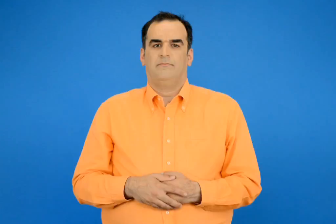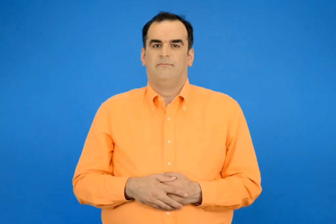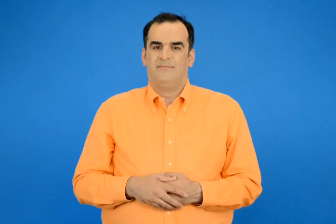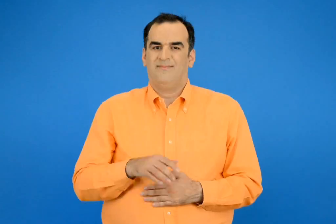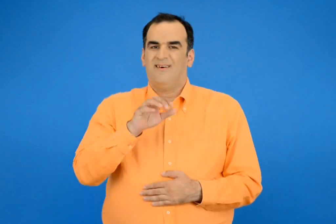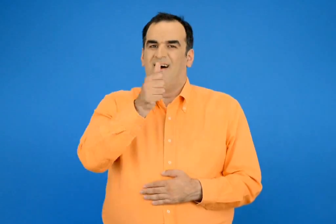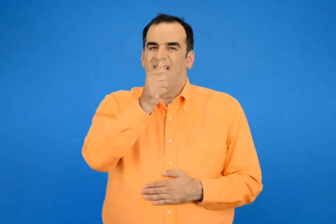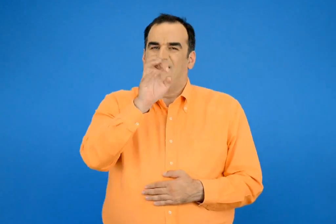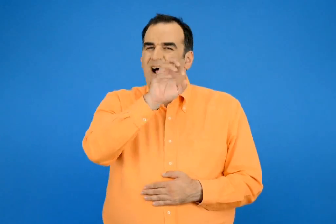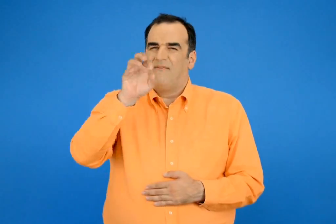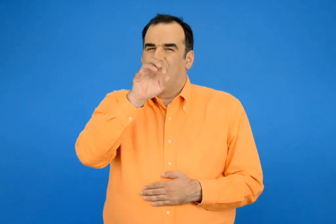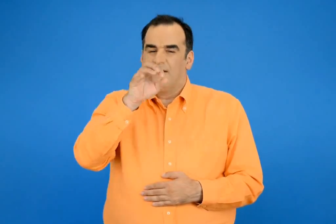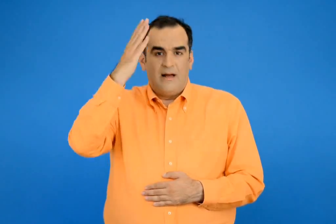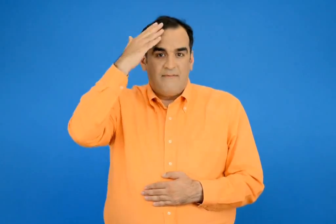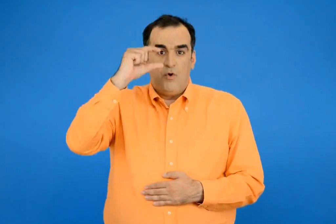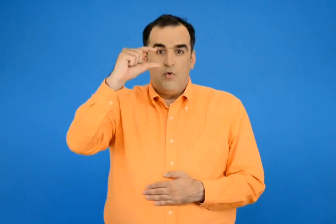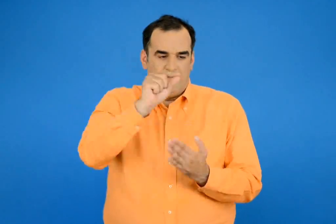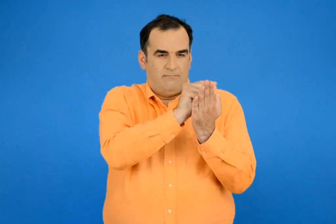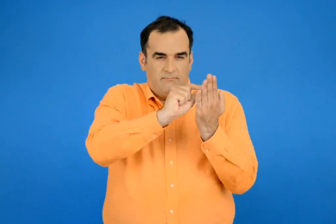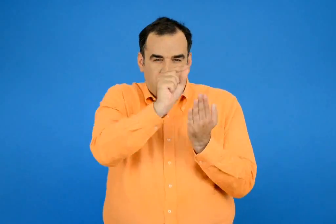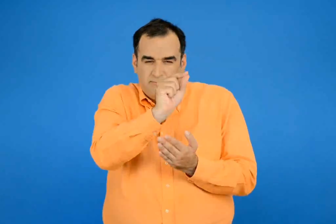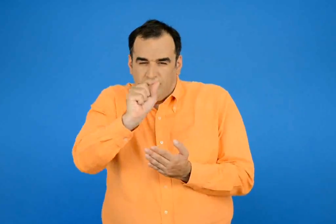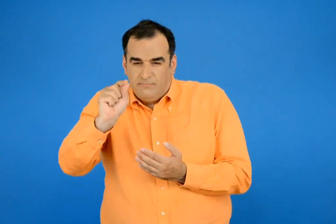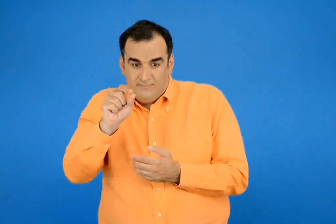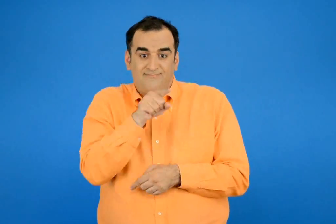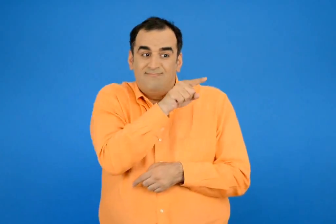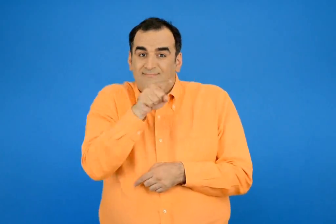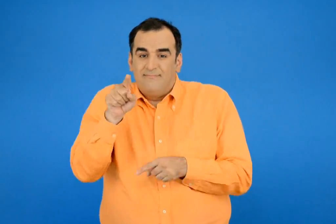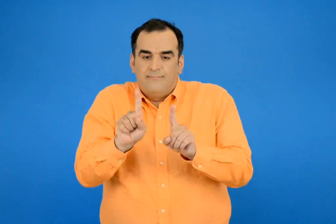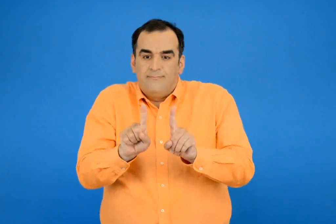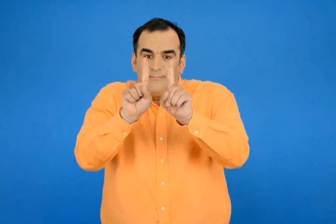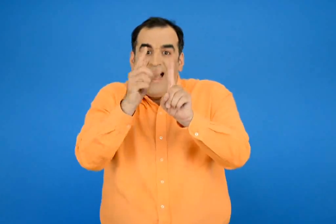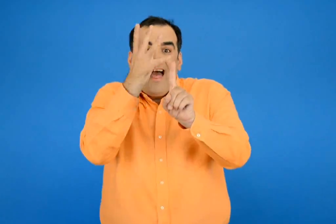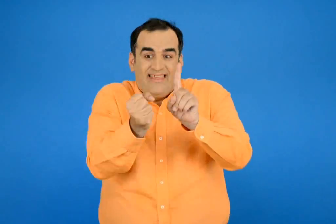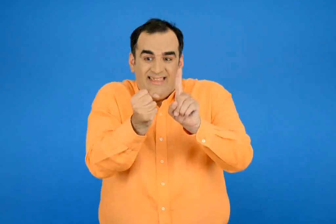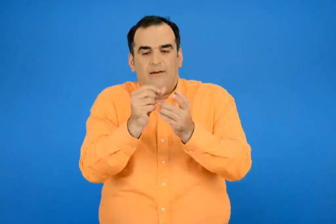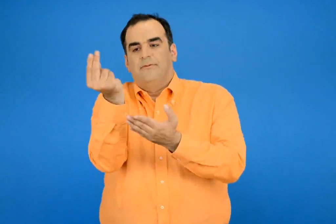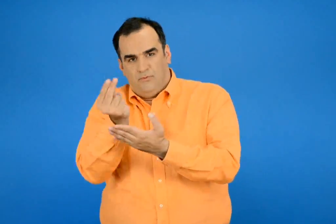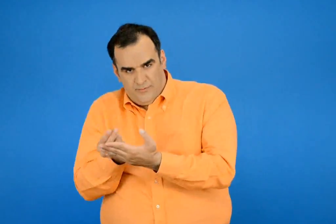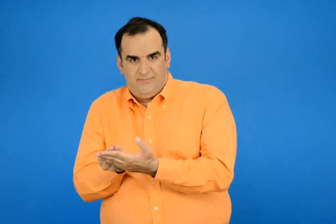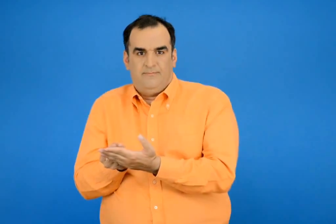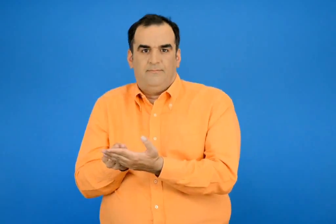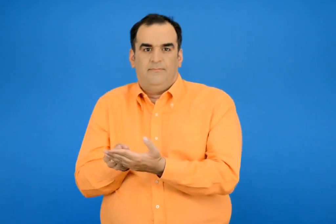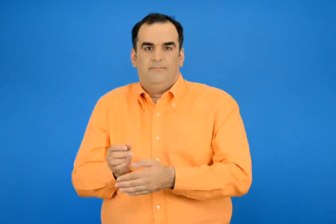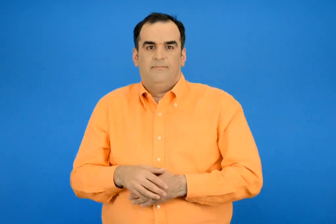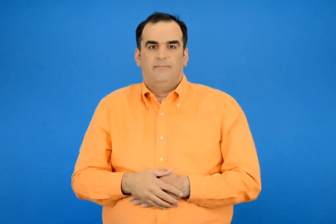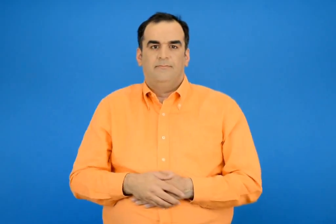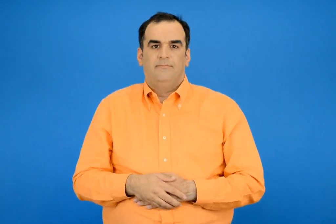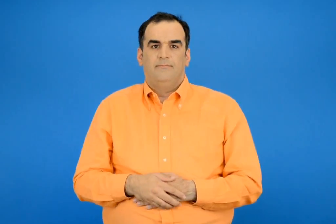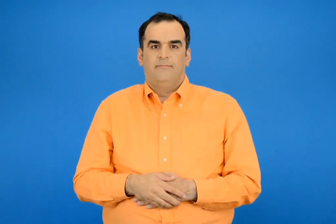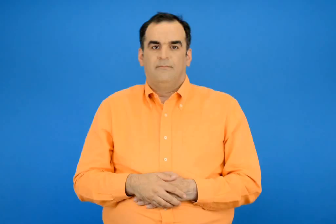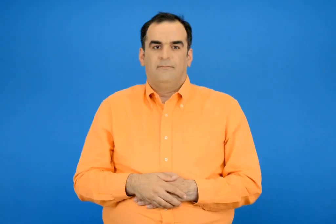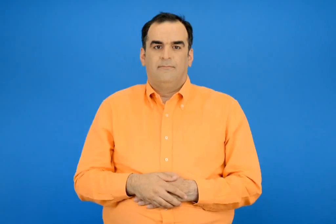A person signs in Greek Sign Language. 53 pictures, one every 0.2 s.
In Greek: γραφώ τα κεφάλαια γράμματα της αλφαβήτας σε ποιά υπάρχουν παράλληλα ευθύγραμμα τμήματα ; τα σχεδιάζω
